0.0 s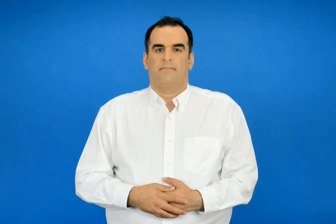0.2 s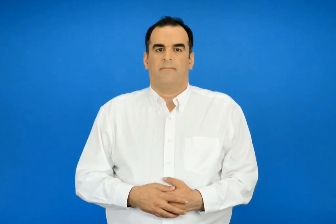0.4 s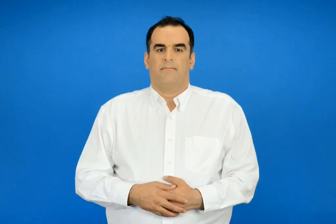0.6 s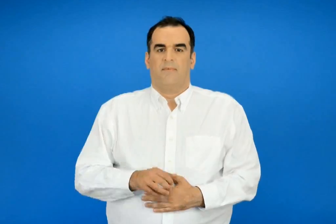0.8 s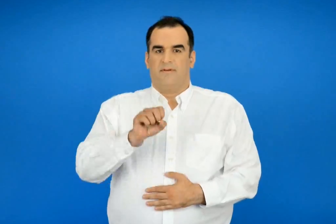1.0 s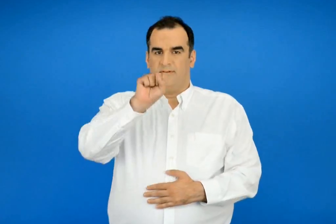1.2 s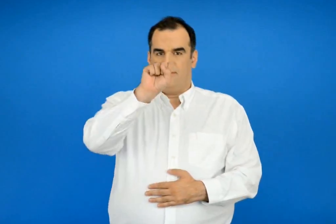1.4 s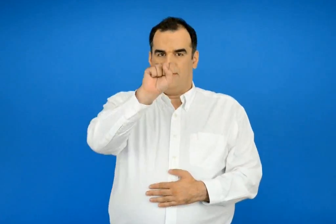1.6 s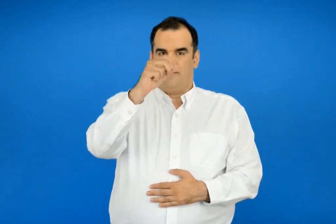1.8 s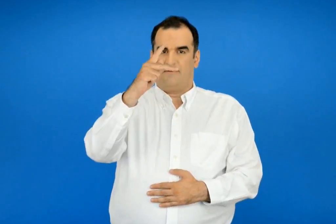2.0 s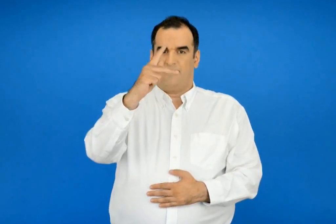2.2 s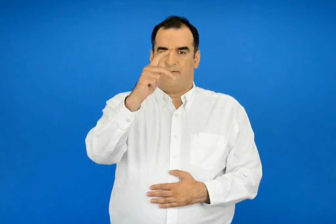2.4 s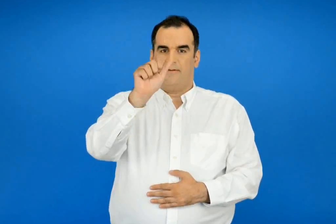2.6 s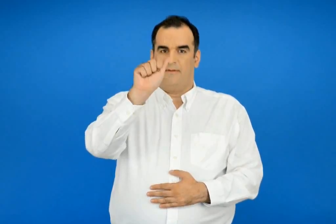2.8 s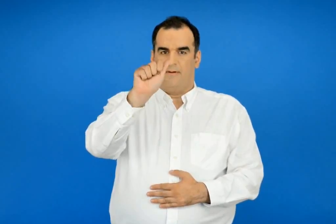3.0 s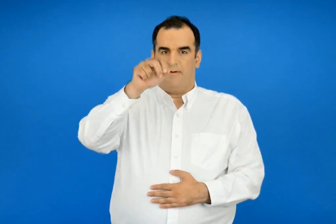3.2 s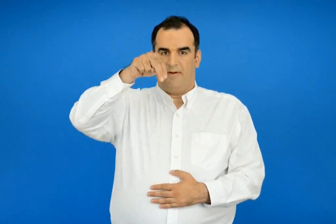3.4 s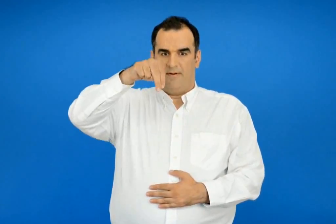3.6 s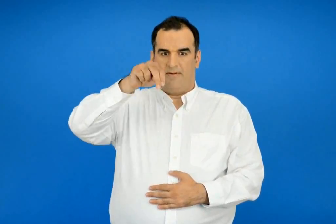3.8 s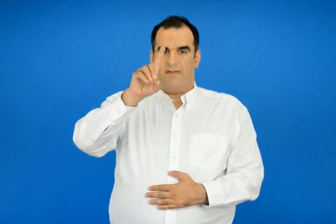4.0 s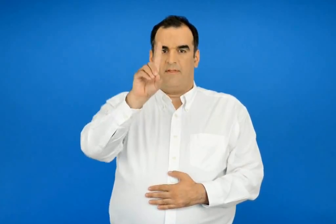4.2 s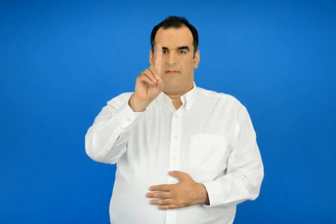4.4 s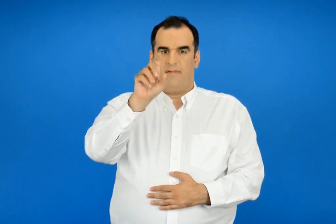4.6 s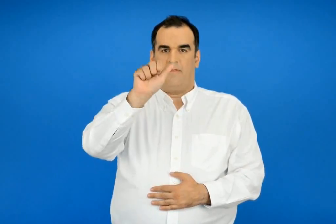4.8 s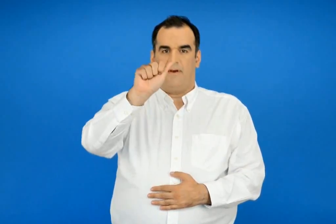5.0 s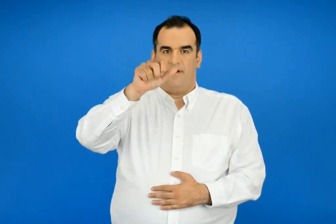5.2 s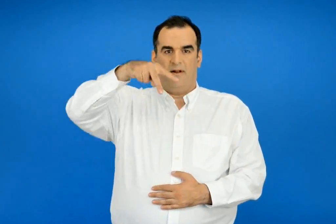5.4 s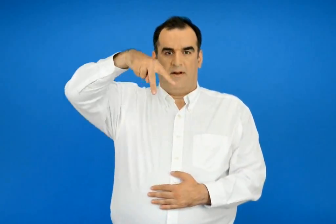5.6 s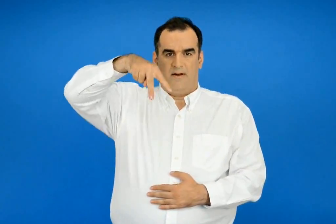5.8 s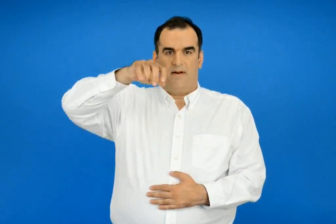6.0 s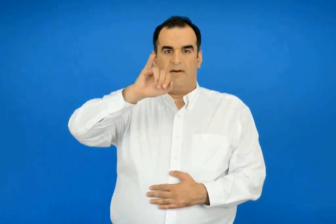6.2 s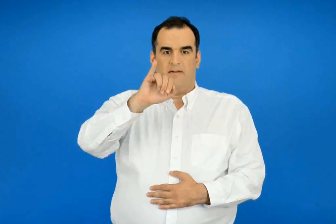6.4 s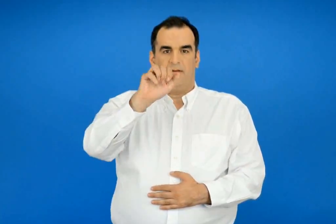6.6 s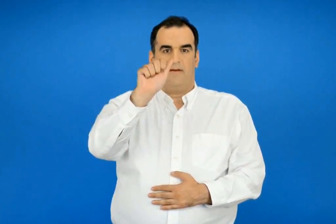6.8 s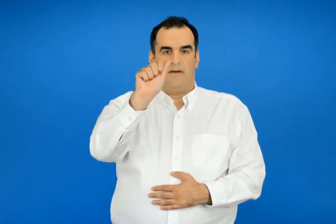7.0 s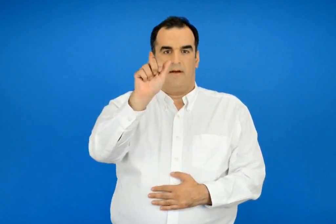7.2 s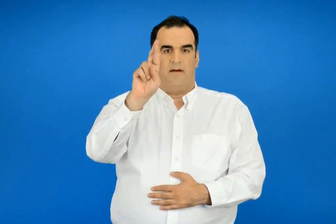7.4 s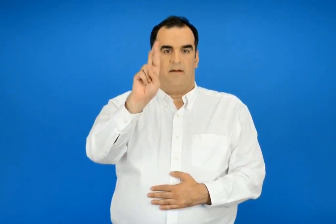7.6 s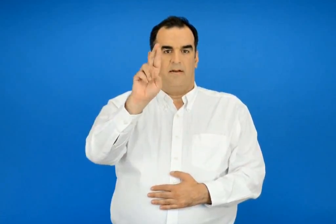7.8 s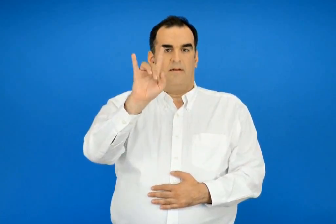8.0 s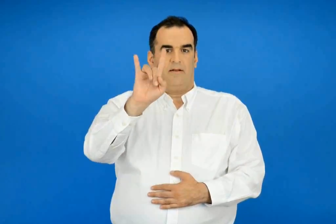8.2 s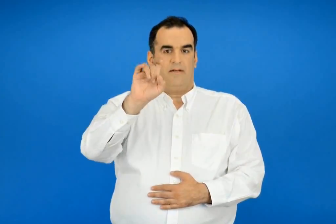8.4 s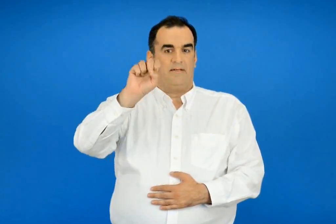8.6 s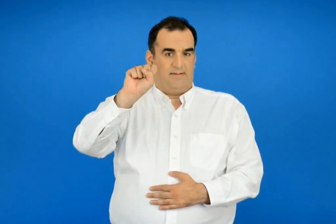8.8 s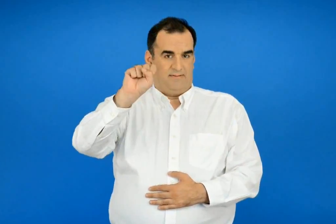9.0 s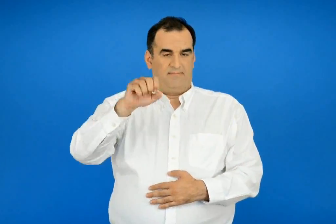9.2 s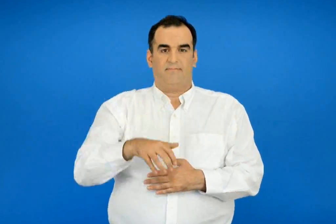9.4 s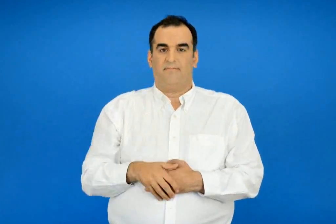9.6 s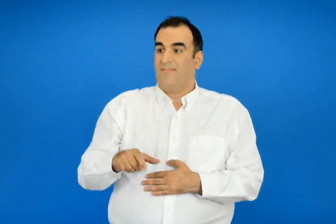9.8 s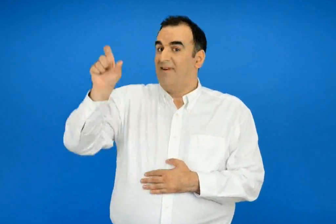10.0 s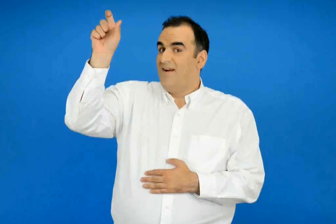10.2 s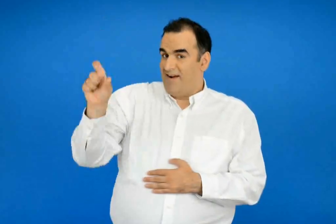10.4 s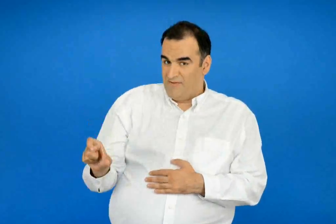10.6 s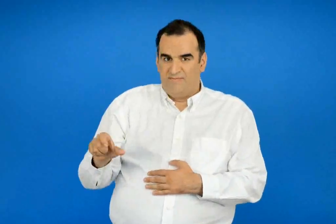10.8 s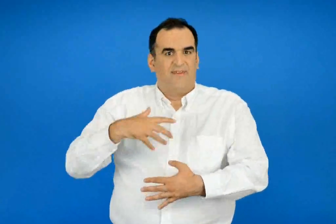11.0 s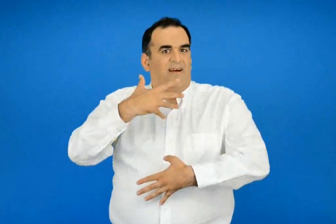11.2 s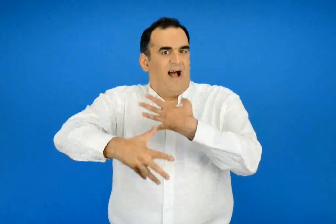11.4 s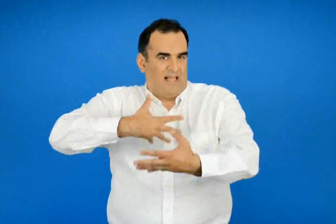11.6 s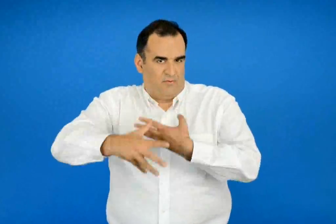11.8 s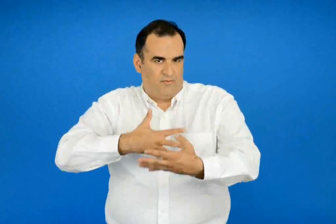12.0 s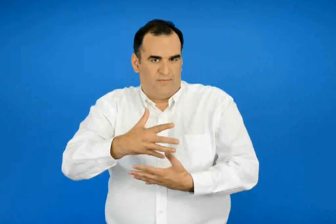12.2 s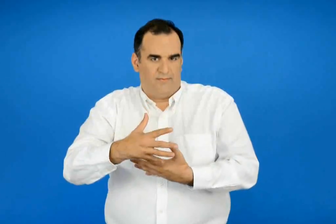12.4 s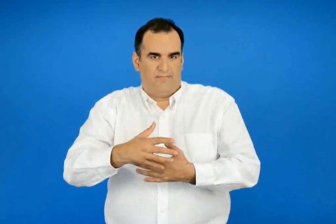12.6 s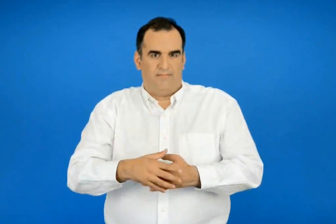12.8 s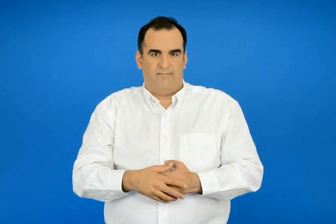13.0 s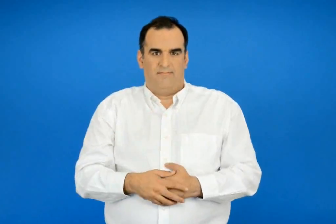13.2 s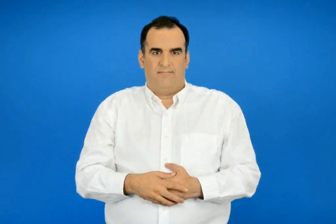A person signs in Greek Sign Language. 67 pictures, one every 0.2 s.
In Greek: σκανδαλιάρης α ικο άτακτος
